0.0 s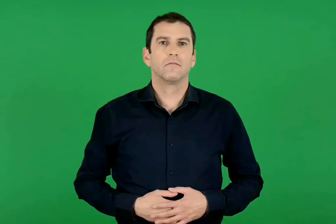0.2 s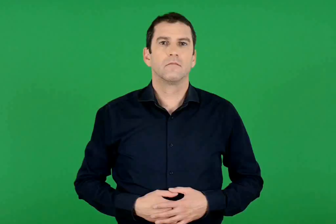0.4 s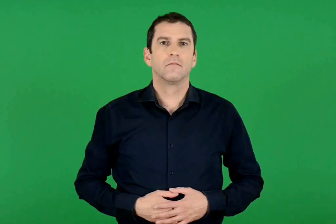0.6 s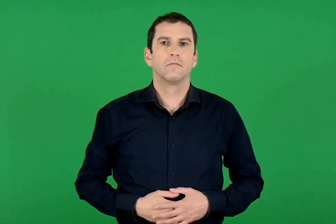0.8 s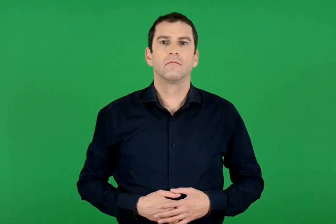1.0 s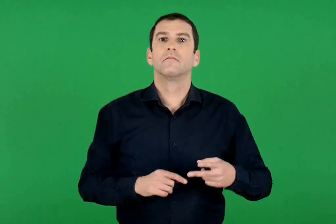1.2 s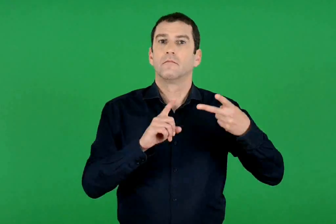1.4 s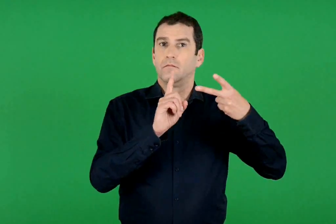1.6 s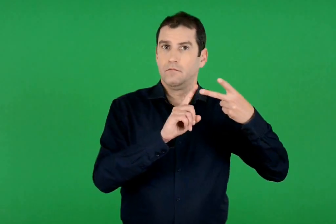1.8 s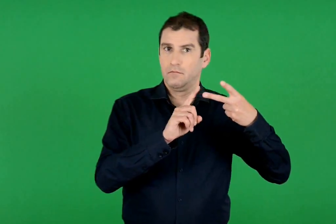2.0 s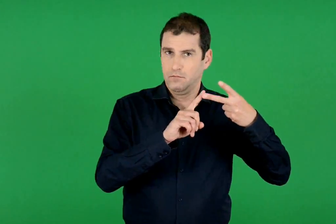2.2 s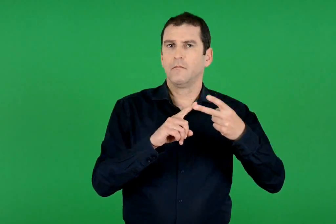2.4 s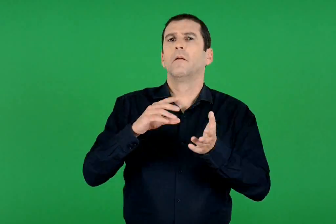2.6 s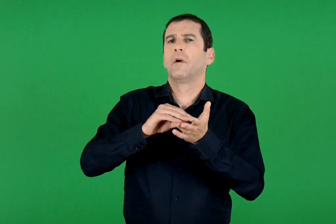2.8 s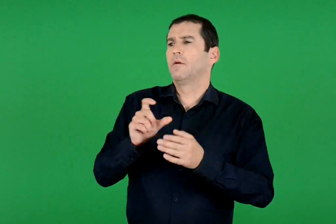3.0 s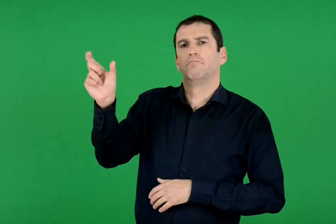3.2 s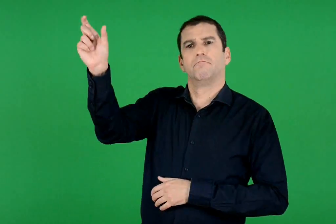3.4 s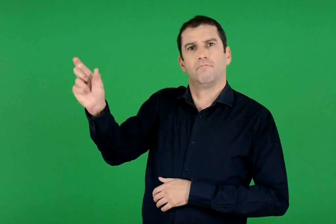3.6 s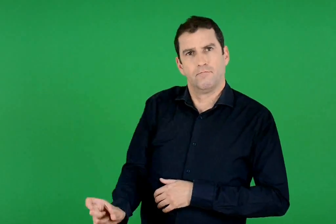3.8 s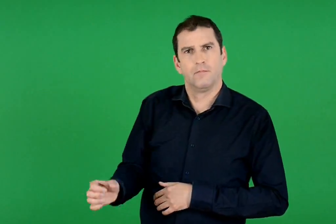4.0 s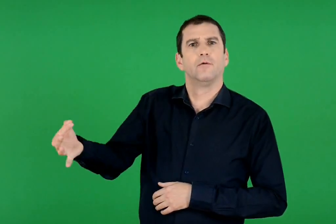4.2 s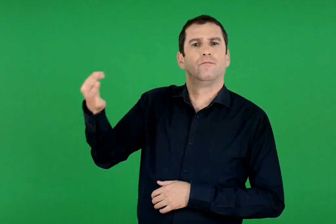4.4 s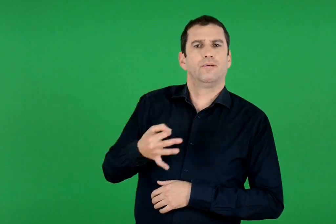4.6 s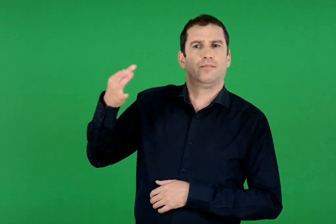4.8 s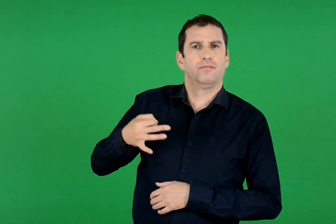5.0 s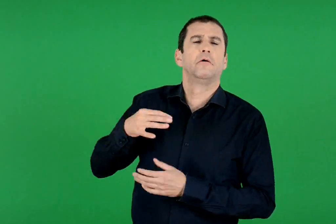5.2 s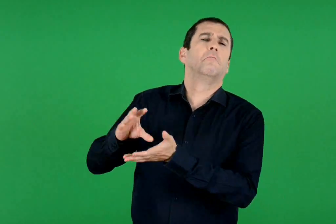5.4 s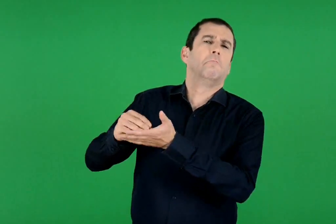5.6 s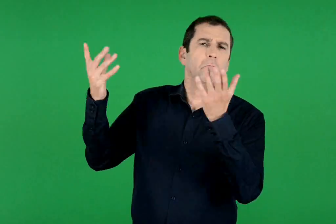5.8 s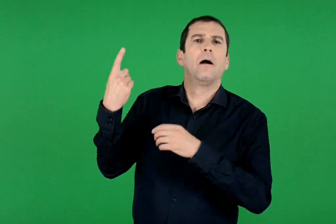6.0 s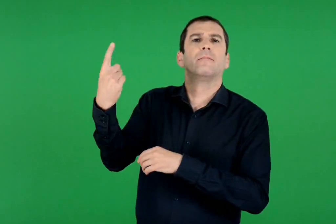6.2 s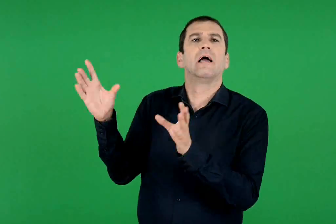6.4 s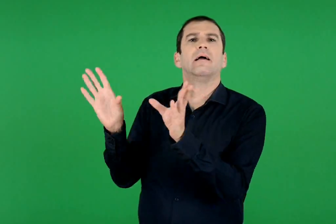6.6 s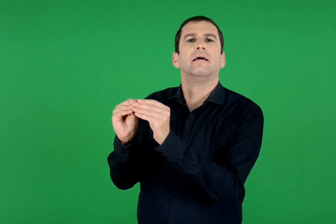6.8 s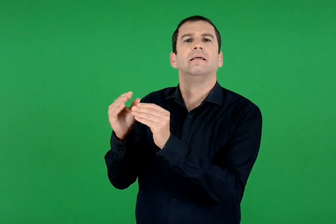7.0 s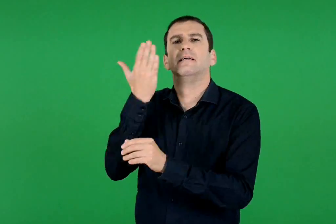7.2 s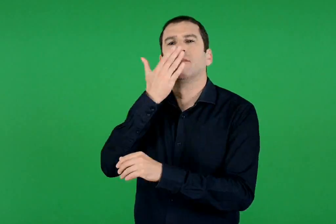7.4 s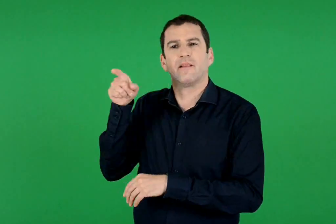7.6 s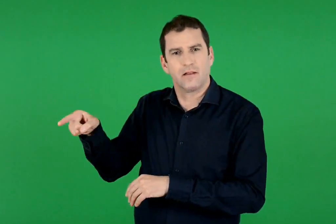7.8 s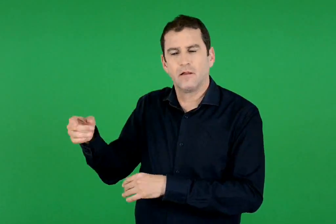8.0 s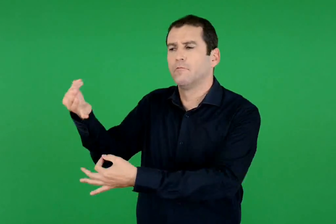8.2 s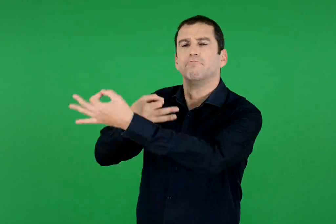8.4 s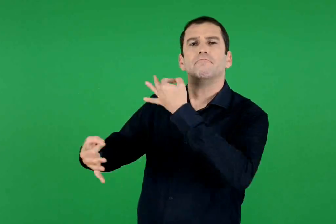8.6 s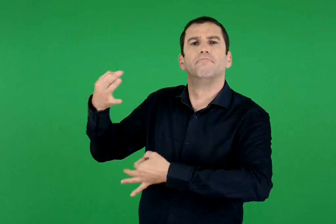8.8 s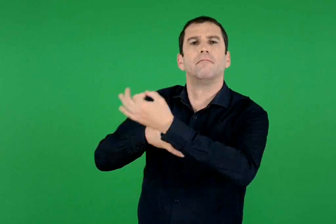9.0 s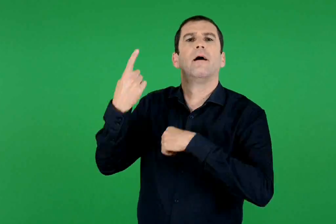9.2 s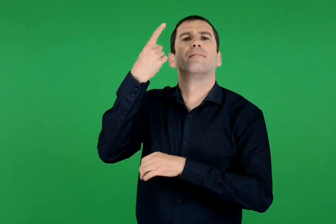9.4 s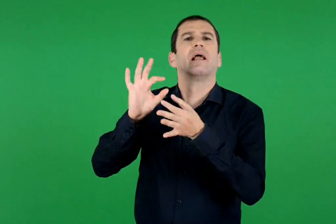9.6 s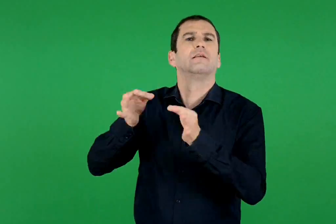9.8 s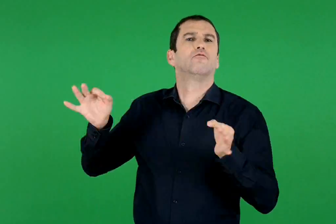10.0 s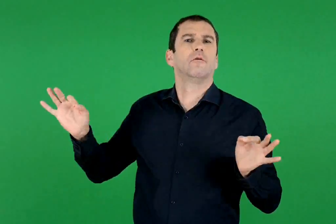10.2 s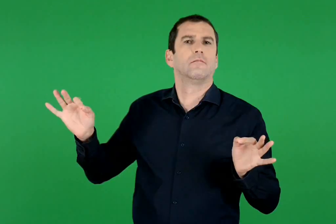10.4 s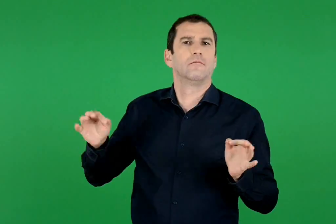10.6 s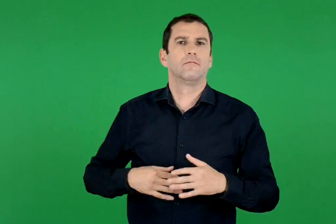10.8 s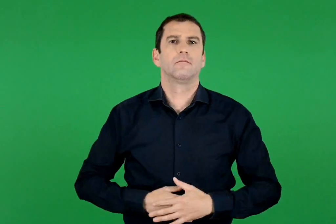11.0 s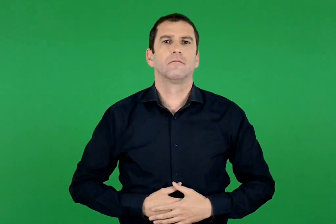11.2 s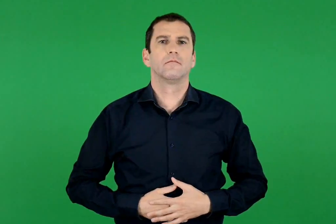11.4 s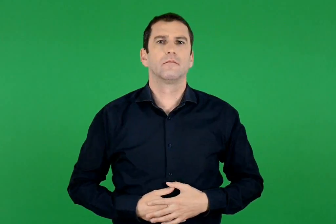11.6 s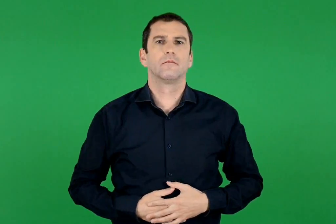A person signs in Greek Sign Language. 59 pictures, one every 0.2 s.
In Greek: ακούμε κάποιον να μιλάει π.χ. όταν μια συμμαθήτριά μας διηγείται μια ιστορία
